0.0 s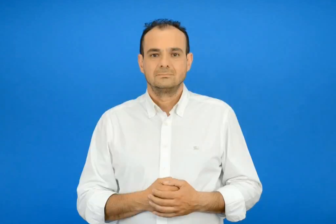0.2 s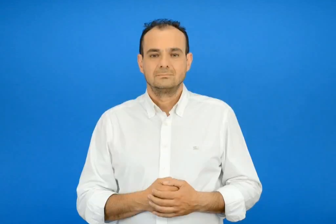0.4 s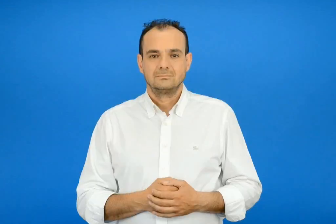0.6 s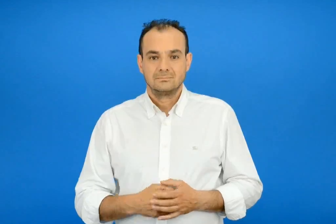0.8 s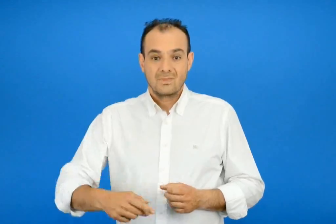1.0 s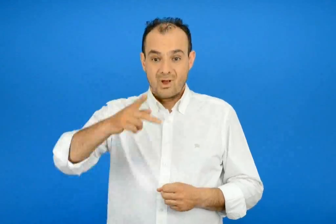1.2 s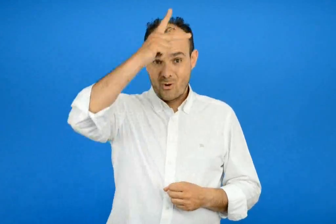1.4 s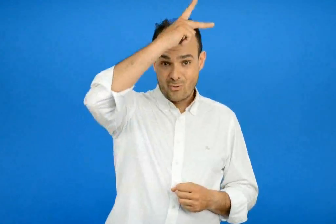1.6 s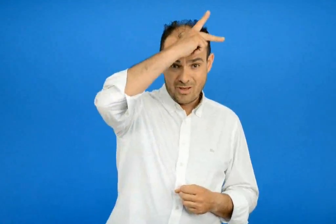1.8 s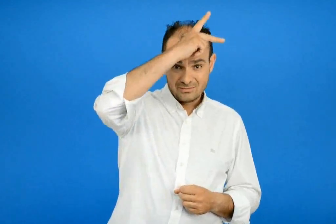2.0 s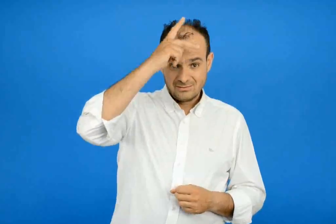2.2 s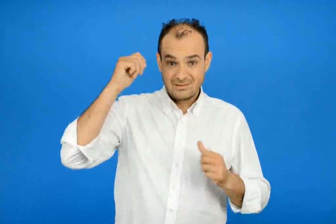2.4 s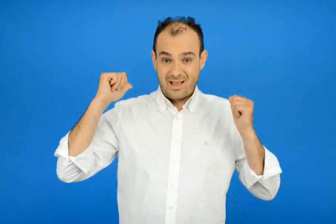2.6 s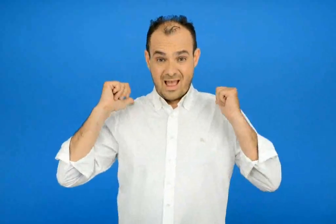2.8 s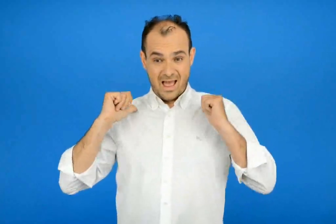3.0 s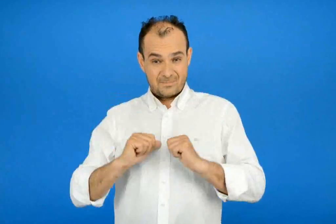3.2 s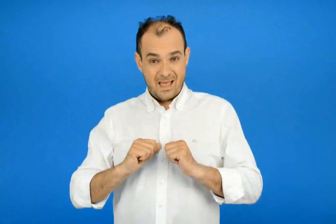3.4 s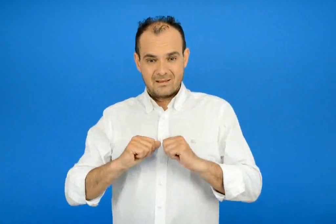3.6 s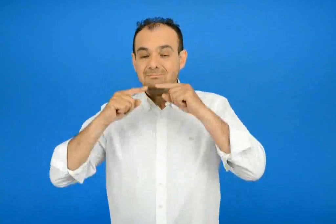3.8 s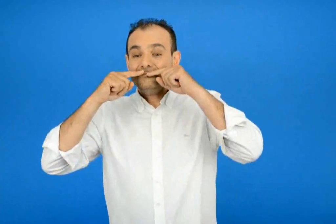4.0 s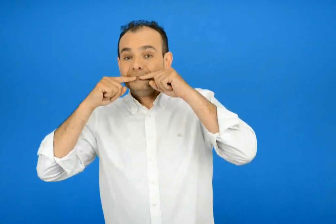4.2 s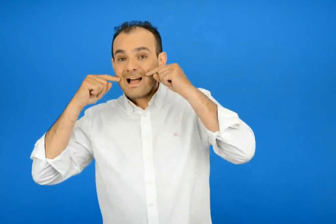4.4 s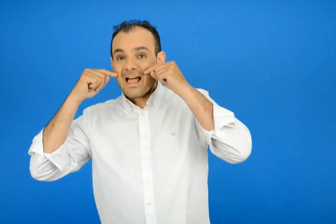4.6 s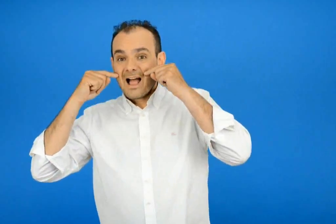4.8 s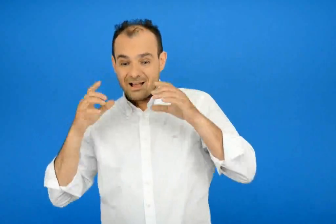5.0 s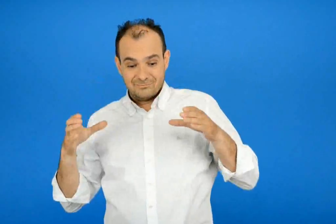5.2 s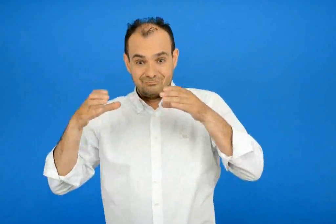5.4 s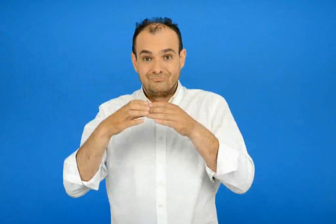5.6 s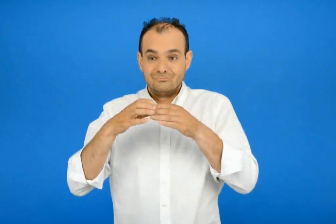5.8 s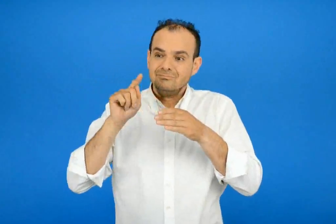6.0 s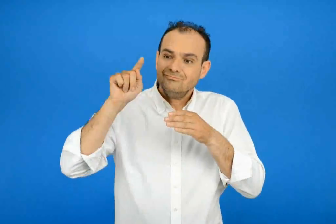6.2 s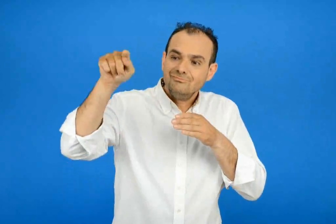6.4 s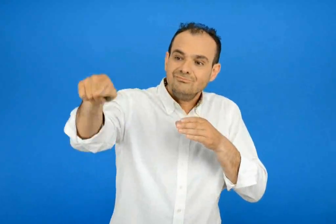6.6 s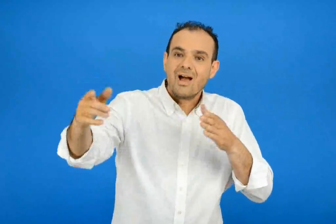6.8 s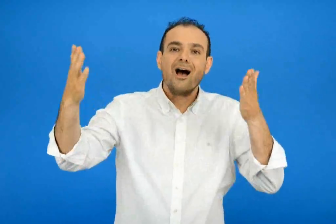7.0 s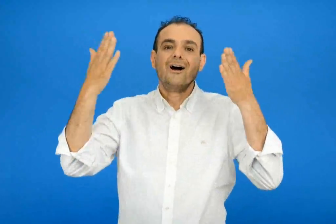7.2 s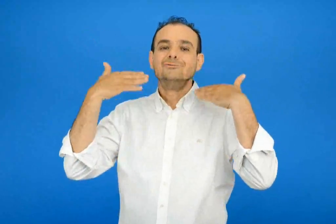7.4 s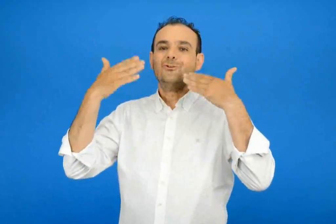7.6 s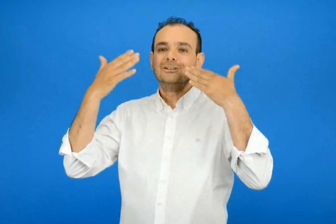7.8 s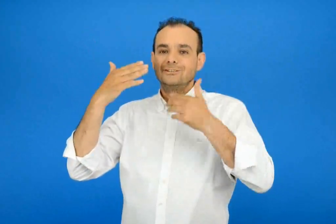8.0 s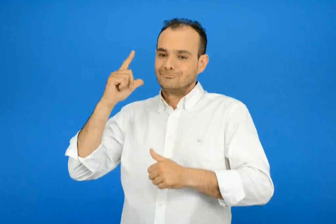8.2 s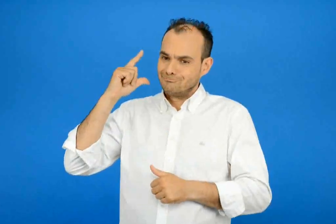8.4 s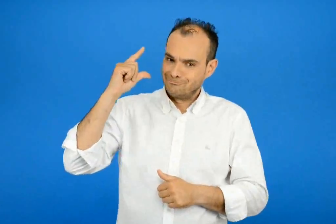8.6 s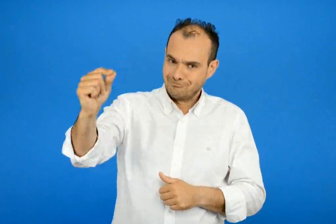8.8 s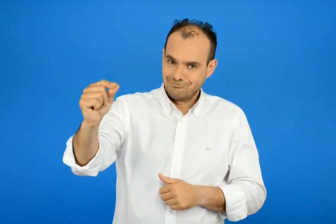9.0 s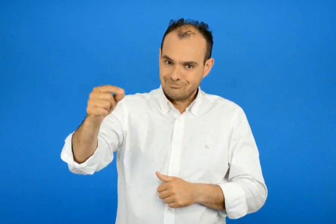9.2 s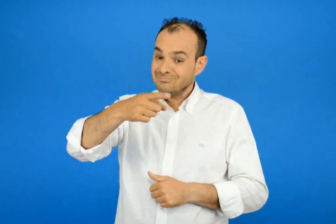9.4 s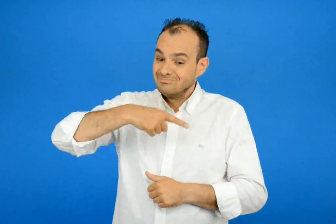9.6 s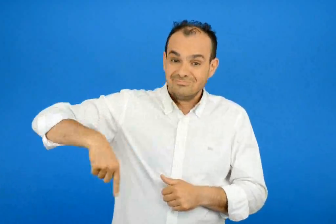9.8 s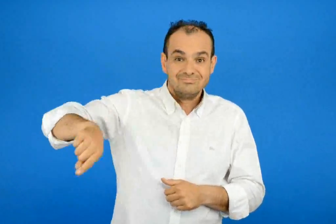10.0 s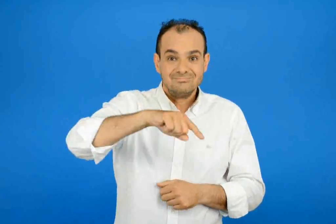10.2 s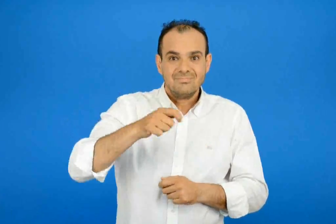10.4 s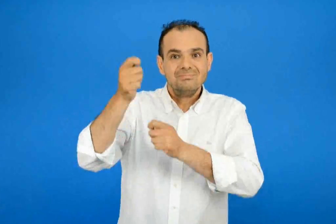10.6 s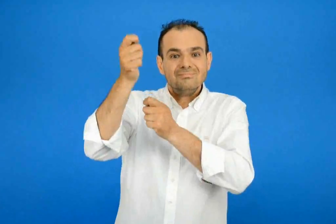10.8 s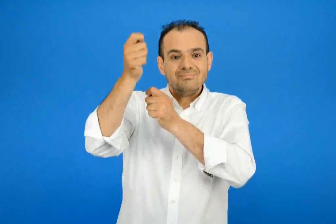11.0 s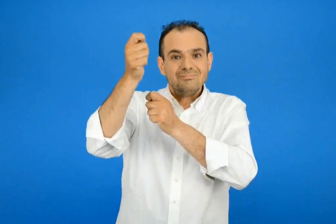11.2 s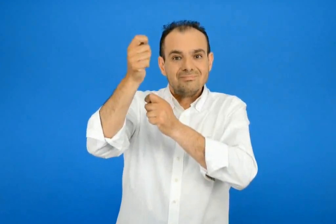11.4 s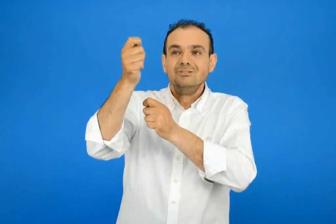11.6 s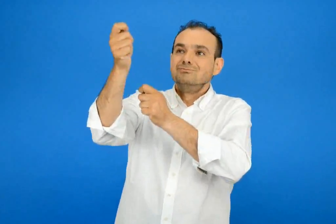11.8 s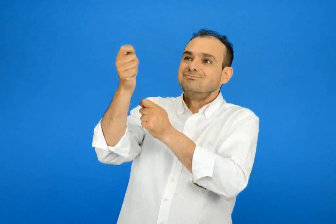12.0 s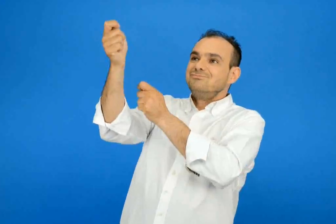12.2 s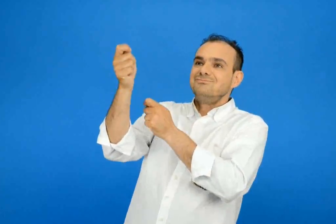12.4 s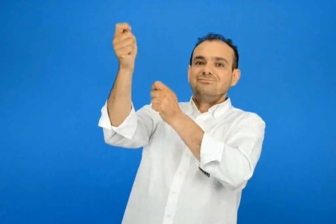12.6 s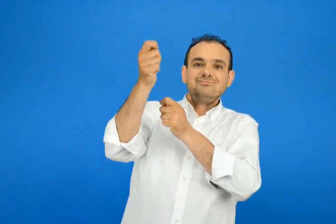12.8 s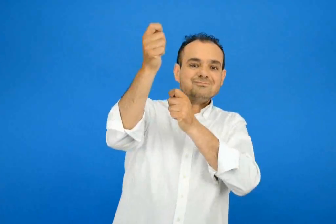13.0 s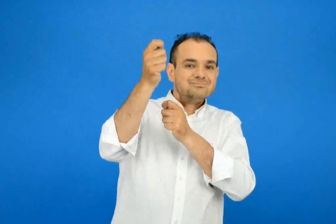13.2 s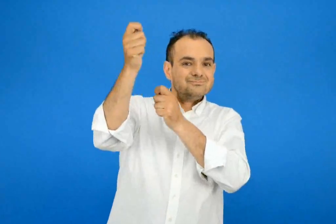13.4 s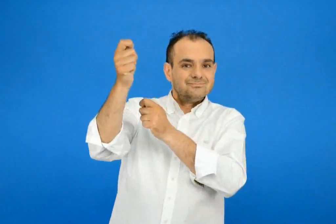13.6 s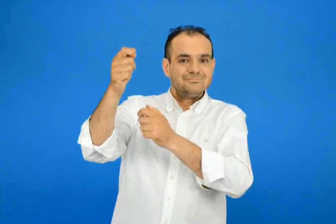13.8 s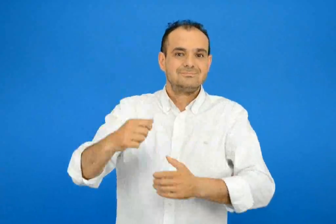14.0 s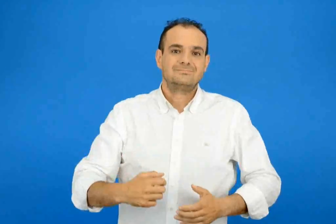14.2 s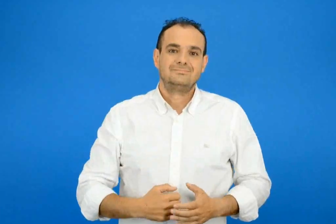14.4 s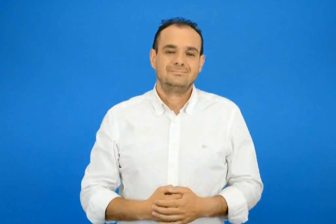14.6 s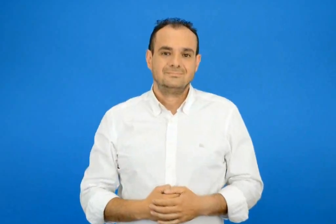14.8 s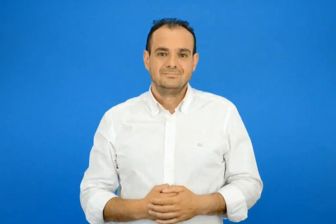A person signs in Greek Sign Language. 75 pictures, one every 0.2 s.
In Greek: ο λουκάς ο αρμπεν και η χαρά πηγαίνουν στην εξοχή για να πετάξουν χαρταετούς
